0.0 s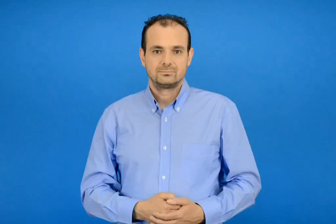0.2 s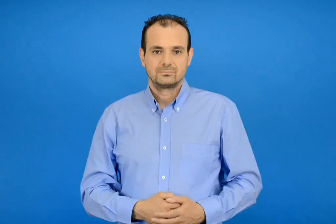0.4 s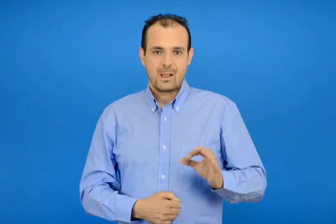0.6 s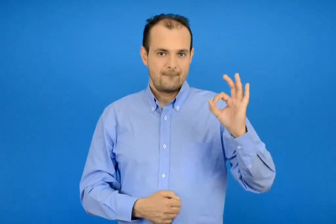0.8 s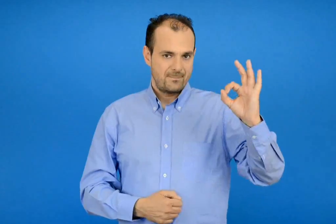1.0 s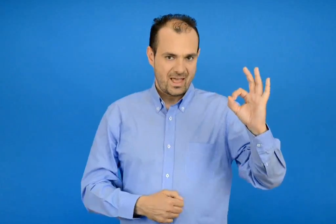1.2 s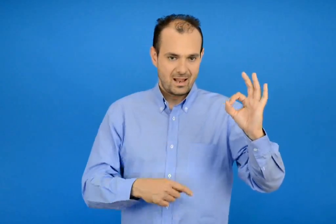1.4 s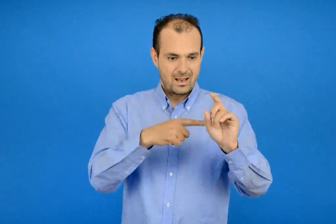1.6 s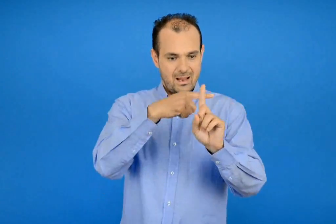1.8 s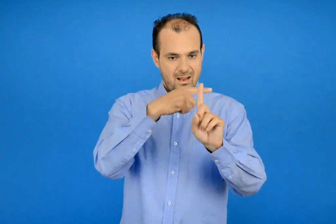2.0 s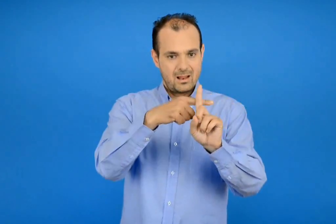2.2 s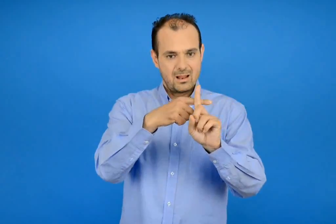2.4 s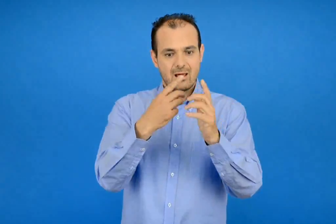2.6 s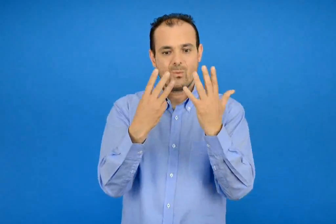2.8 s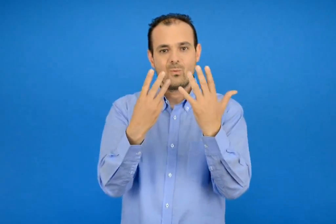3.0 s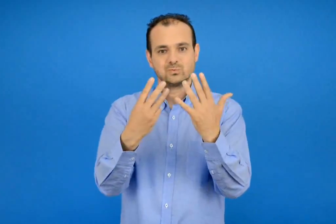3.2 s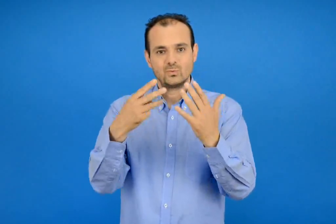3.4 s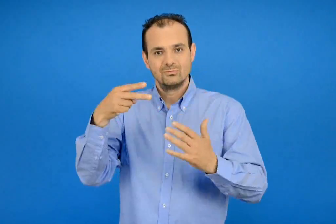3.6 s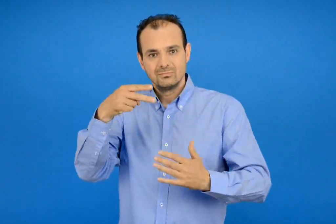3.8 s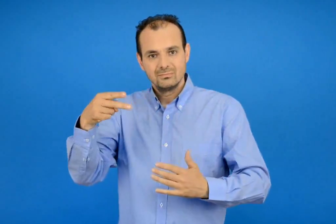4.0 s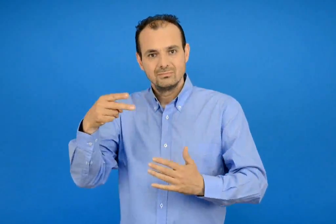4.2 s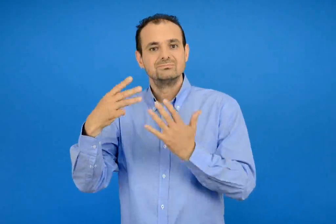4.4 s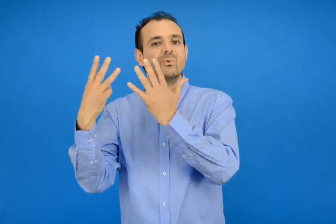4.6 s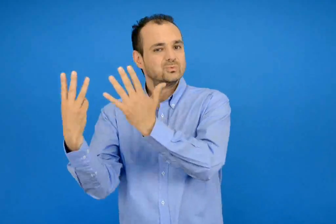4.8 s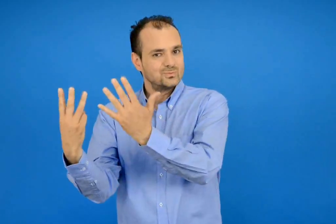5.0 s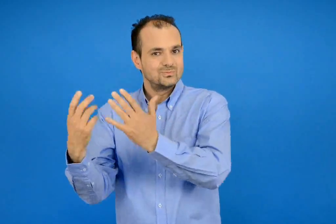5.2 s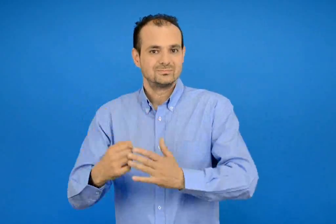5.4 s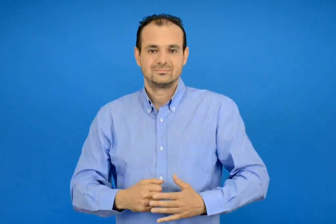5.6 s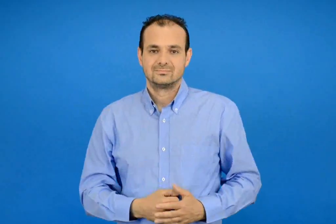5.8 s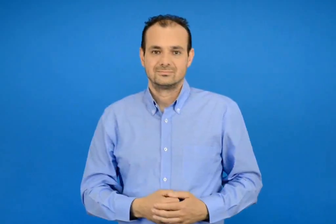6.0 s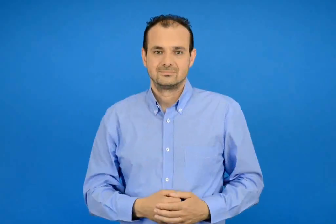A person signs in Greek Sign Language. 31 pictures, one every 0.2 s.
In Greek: 0 + 8 = 8
